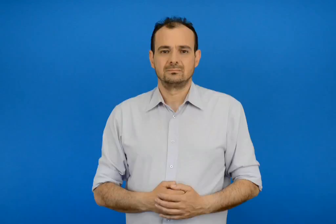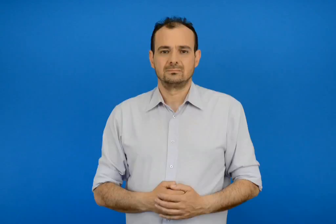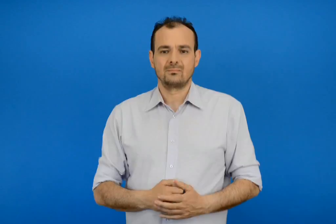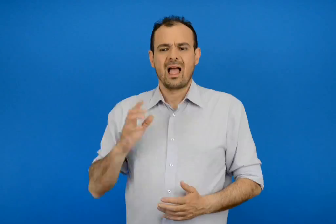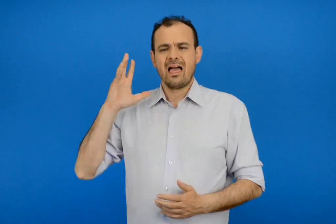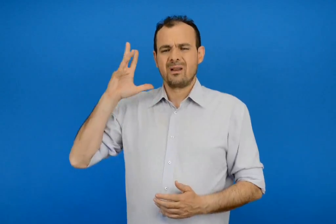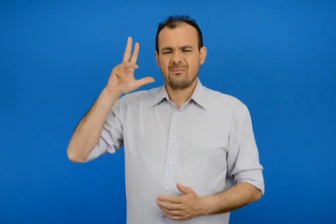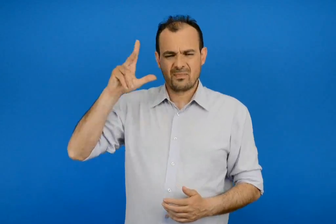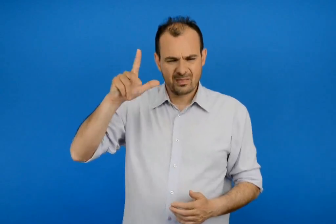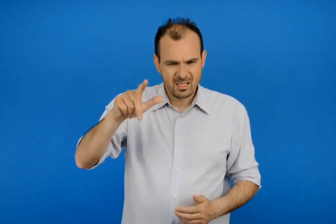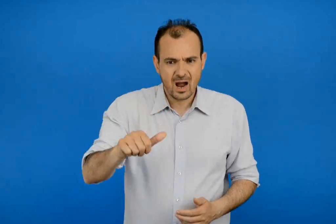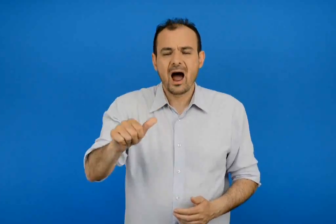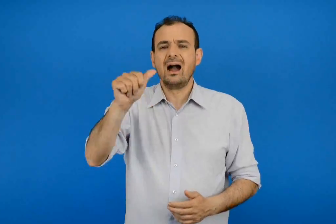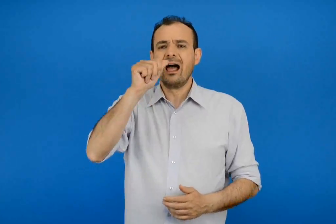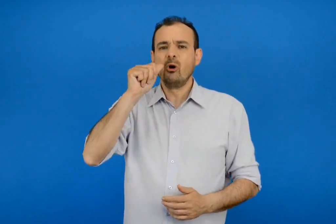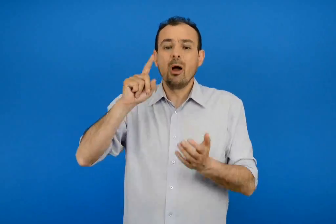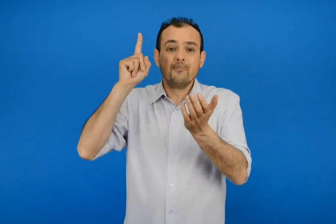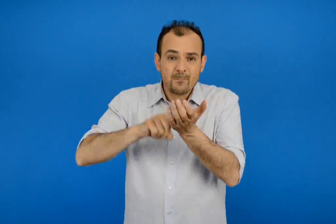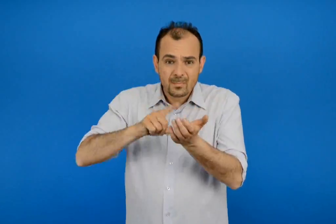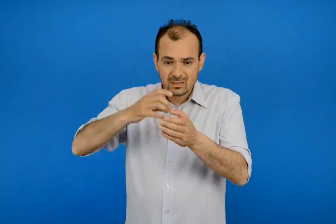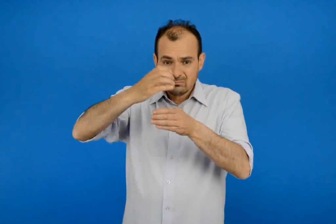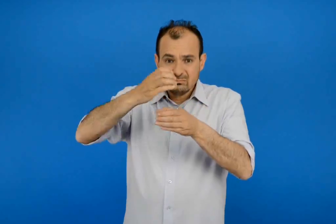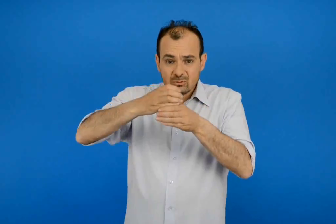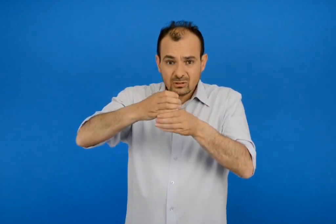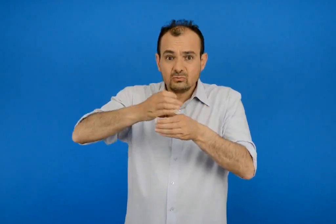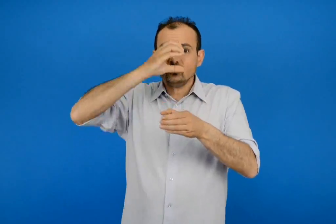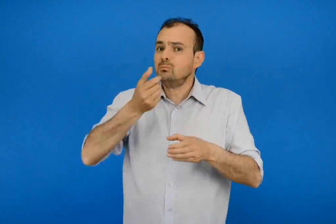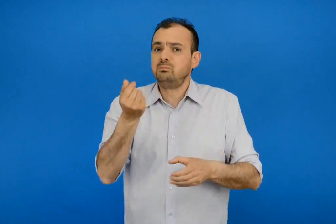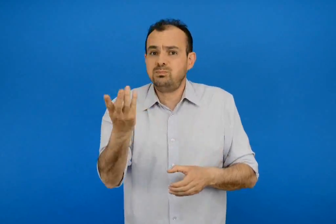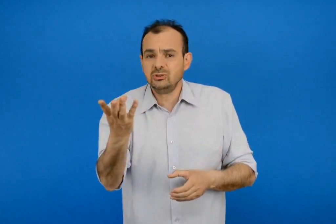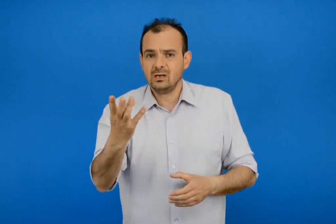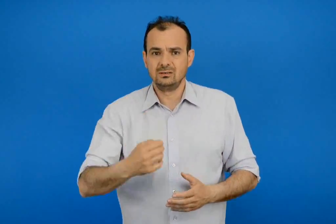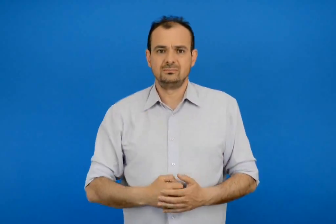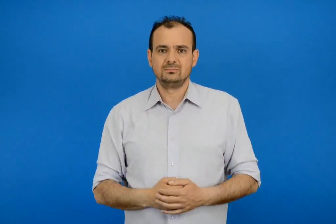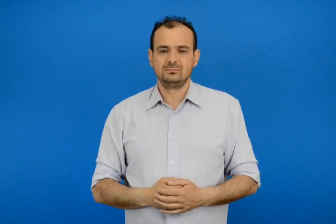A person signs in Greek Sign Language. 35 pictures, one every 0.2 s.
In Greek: ποσό νερό πρέπει να πίνω κάθε μέρα ;
